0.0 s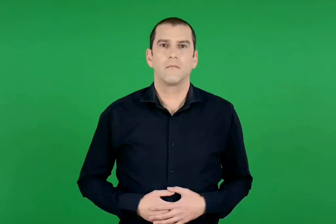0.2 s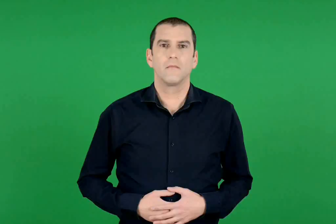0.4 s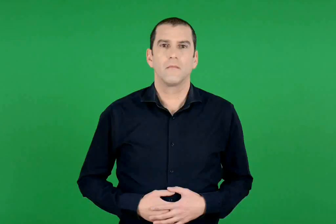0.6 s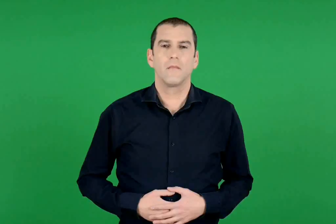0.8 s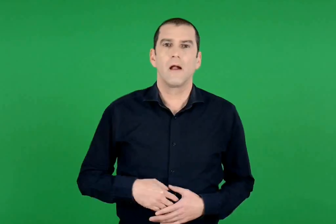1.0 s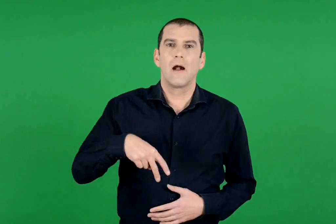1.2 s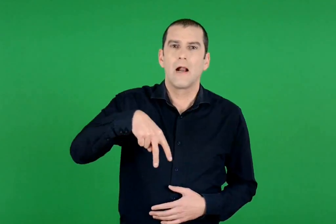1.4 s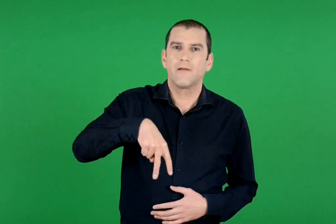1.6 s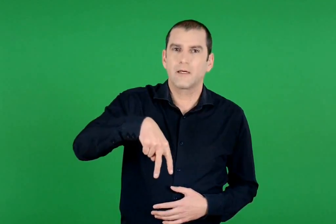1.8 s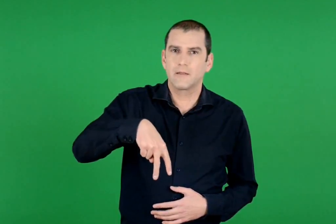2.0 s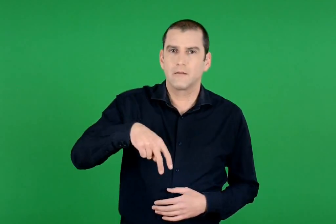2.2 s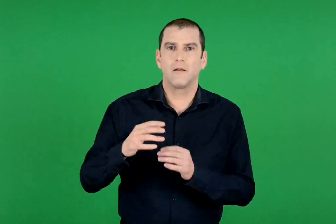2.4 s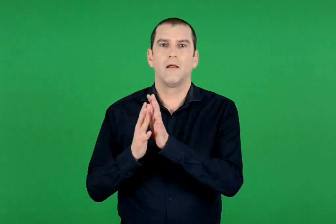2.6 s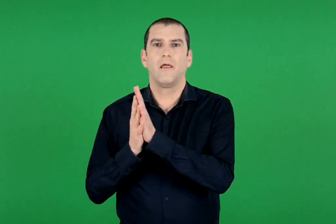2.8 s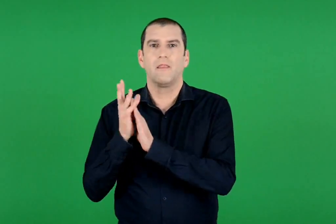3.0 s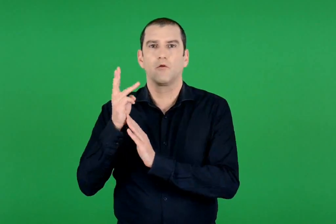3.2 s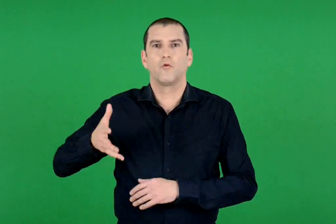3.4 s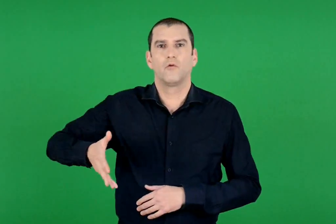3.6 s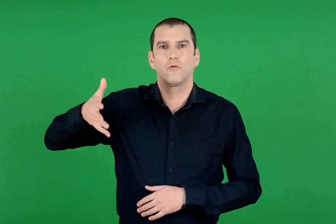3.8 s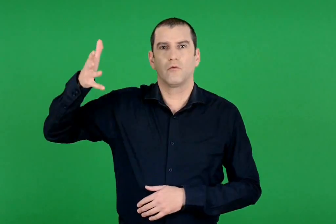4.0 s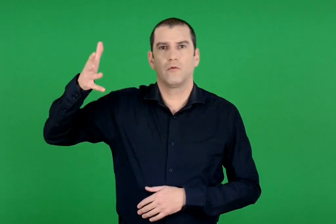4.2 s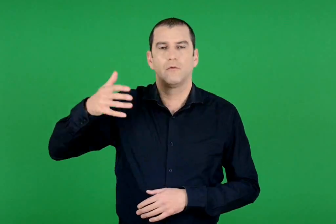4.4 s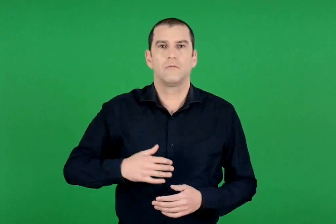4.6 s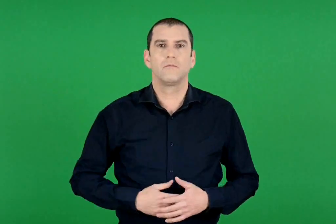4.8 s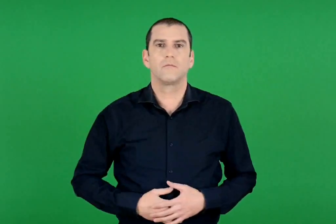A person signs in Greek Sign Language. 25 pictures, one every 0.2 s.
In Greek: λευτέρης , 13 ετών
